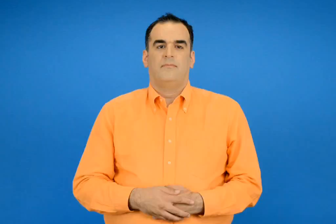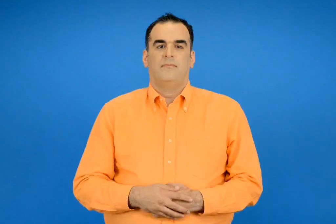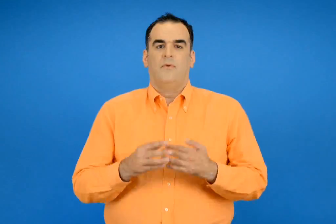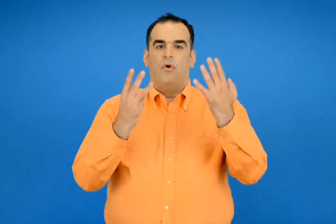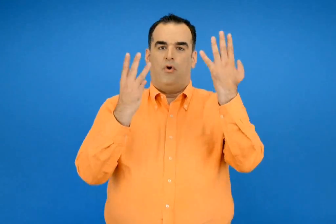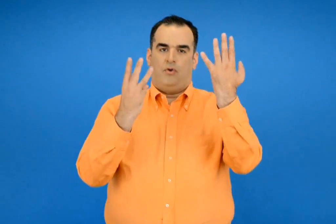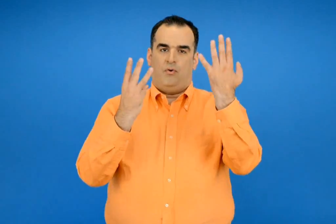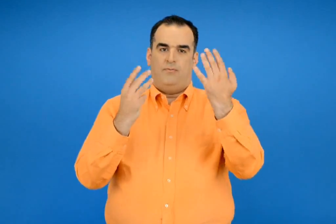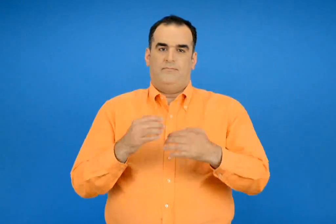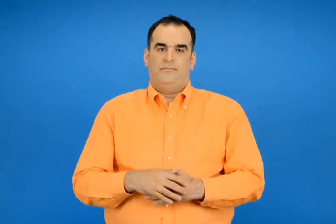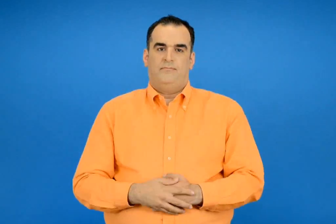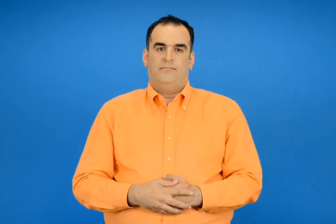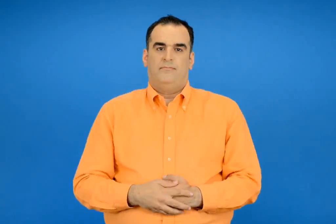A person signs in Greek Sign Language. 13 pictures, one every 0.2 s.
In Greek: το 8
